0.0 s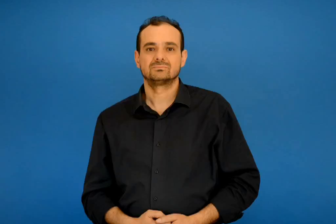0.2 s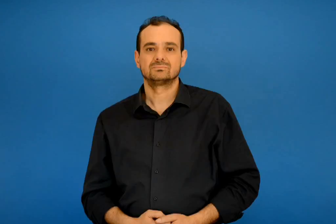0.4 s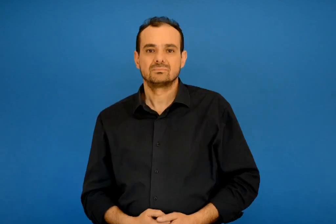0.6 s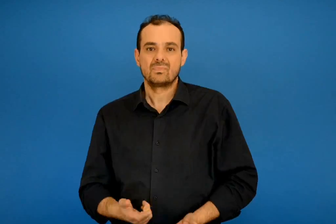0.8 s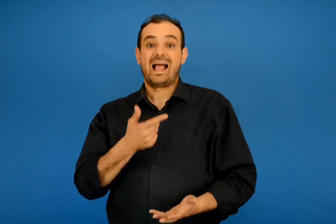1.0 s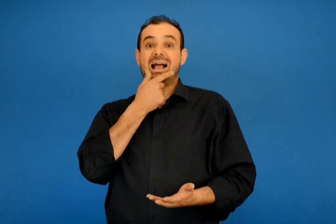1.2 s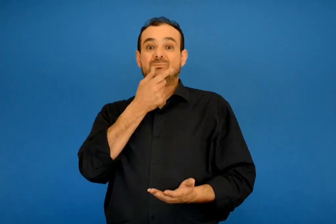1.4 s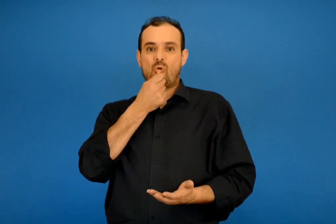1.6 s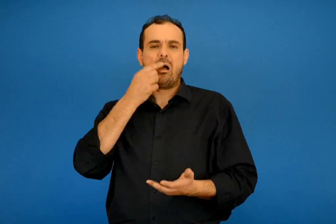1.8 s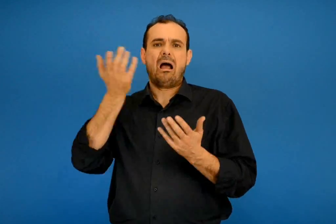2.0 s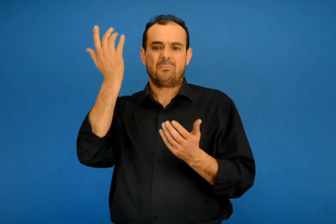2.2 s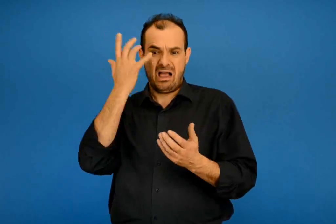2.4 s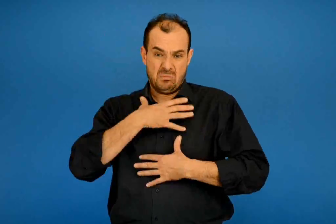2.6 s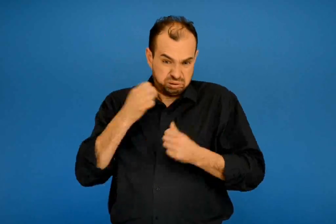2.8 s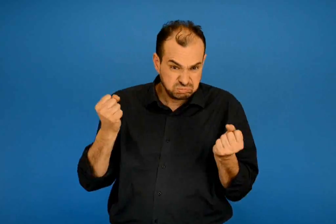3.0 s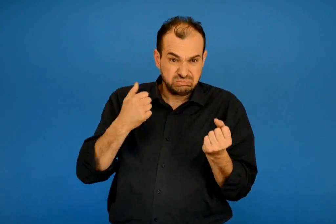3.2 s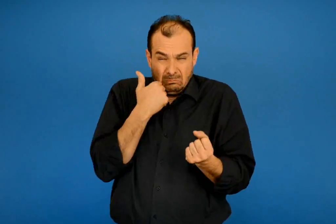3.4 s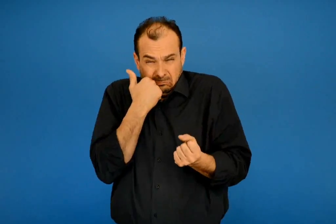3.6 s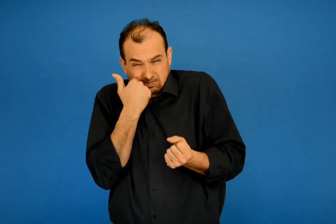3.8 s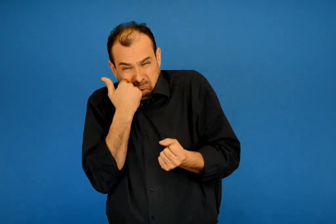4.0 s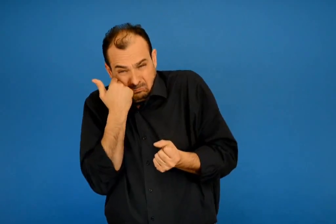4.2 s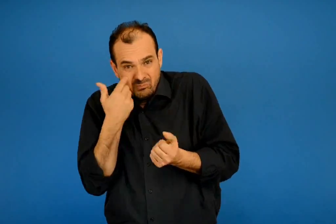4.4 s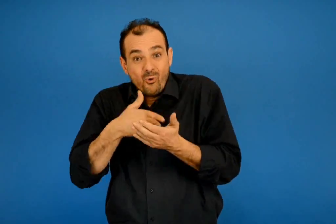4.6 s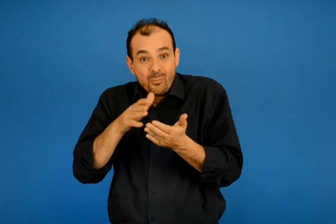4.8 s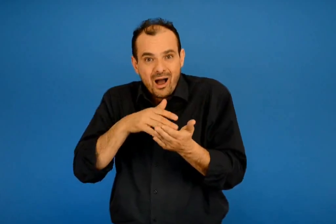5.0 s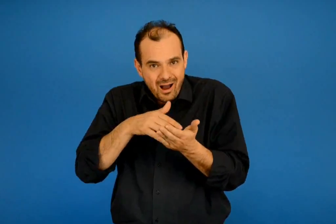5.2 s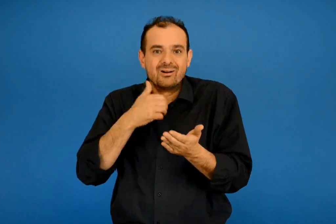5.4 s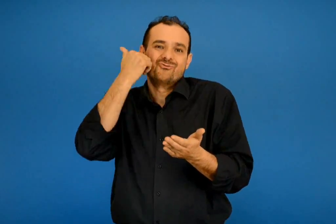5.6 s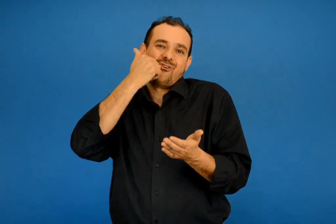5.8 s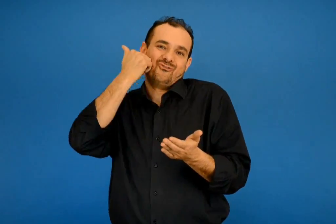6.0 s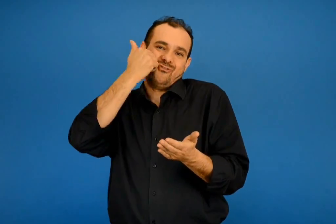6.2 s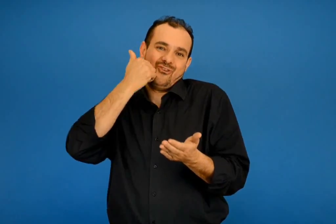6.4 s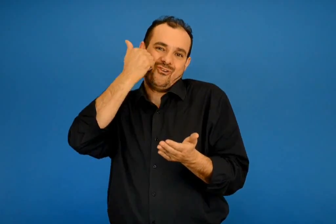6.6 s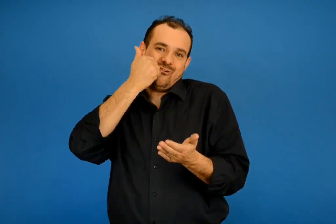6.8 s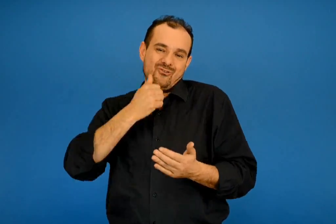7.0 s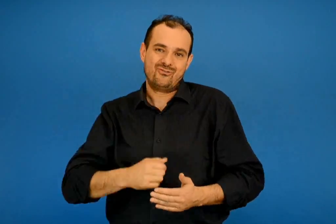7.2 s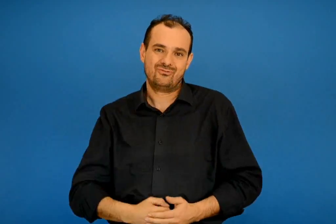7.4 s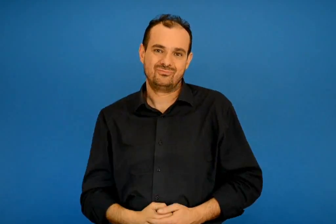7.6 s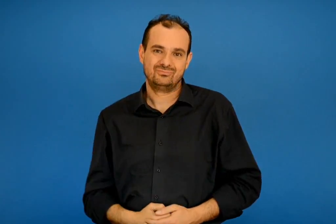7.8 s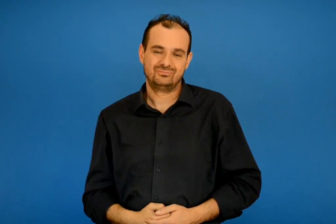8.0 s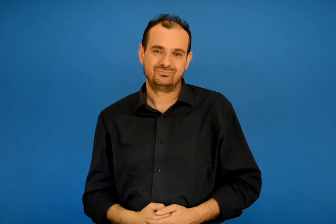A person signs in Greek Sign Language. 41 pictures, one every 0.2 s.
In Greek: άσπρο όταν όμως θύμωνε ή ντρεπόταν κοκκίνιζε
